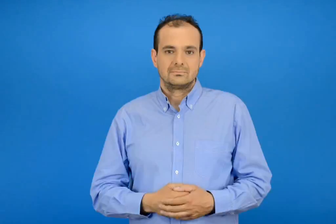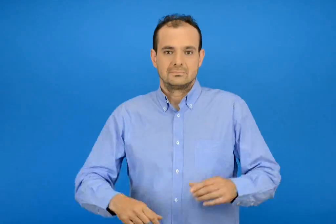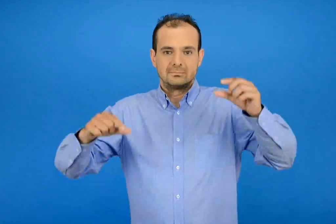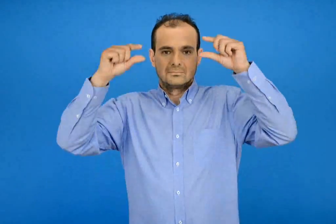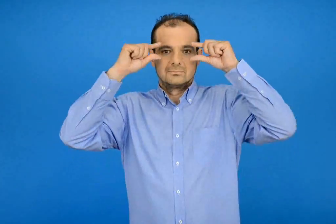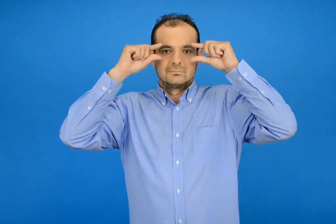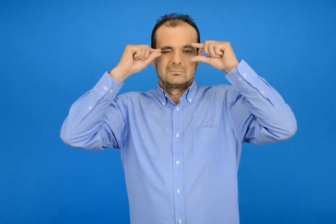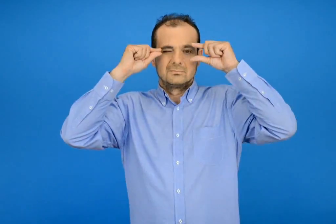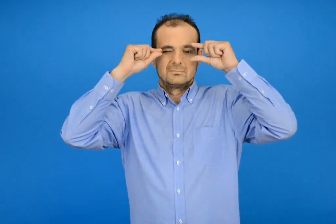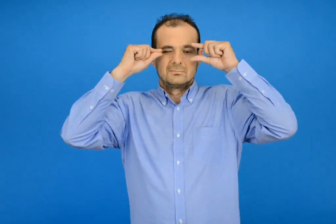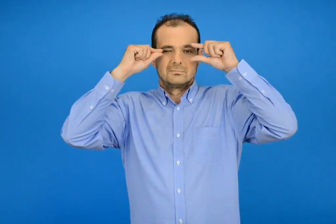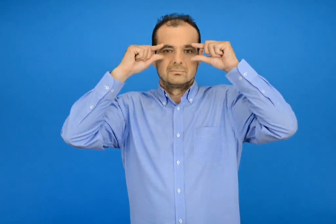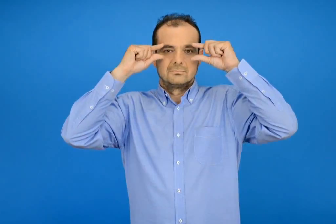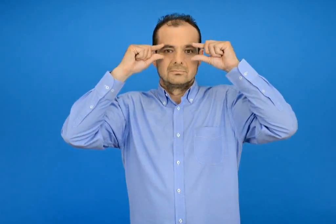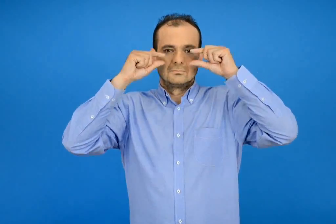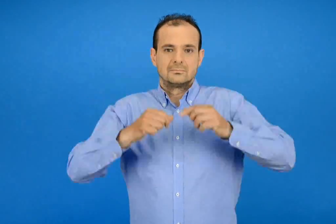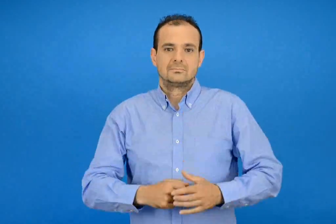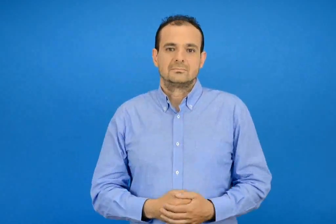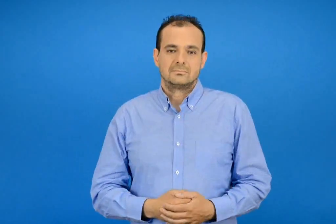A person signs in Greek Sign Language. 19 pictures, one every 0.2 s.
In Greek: έκλεισε
